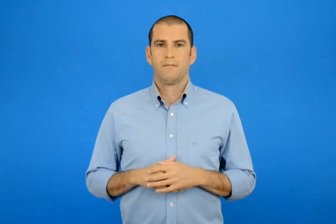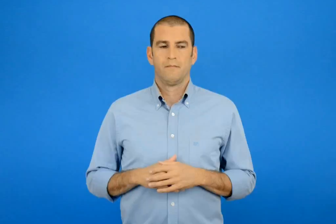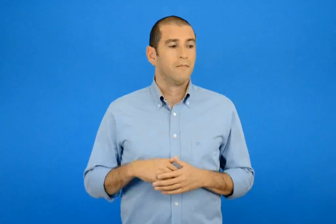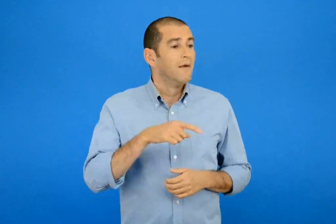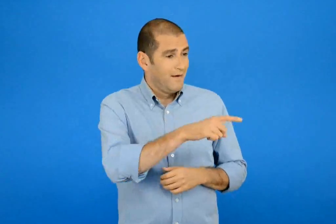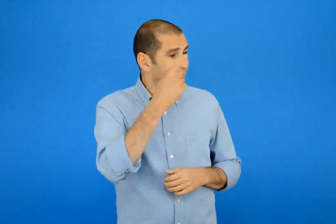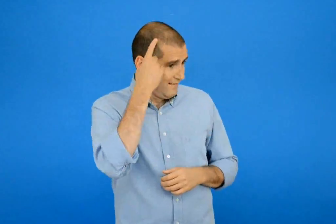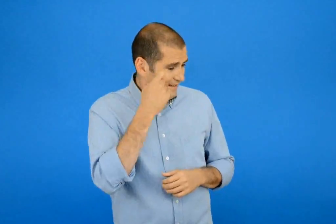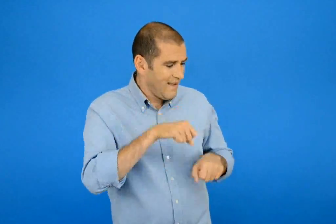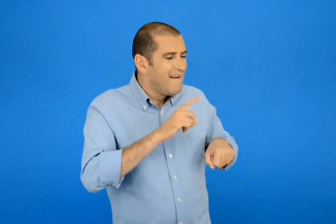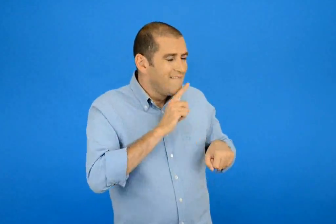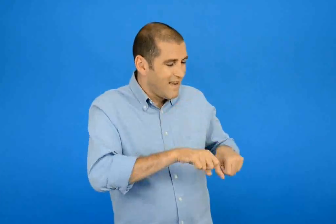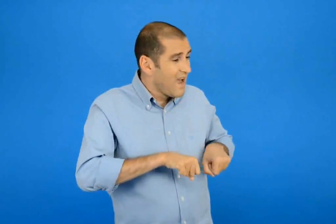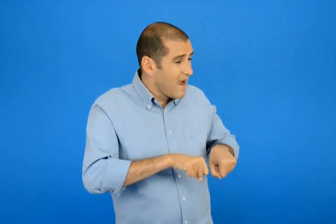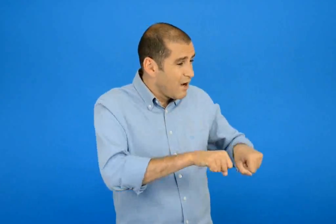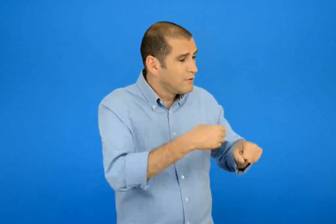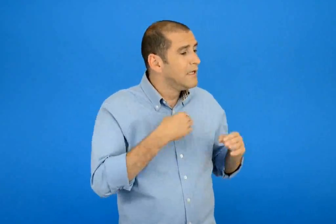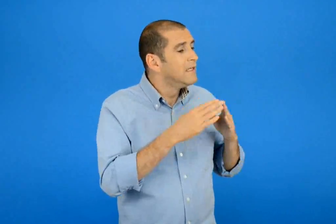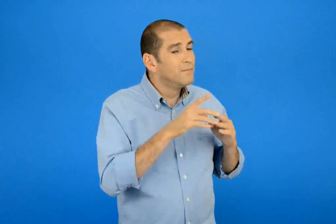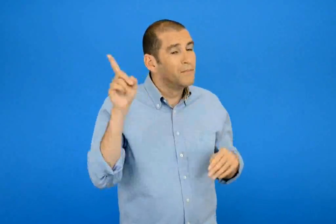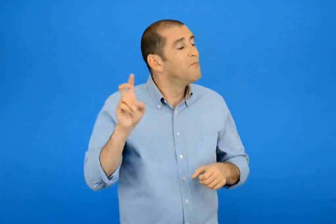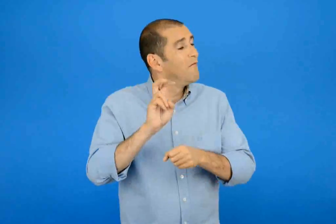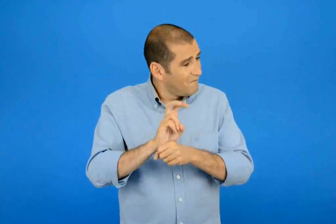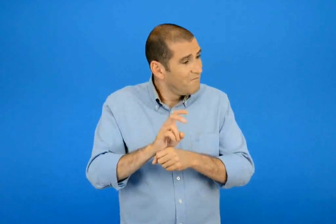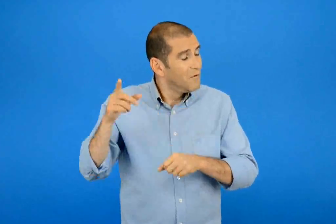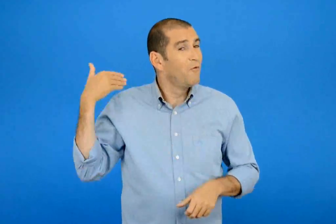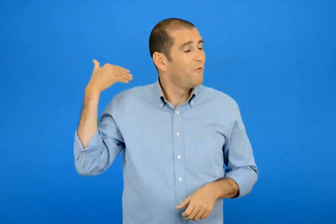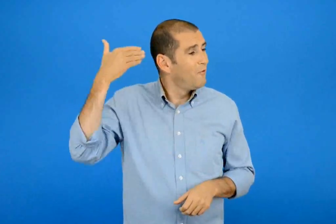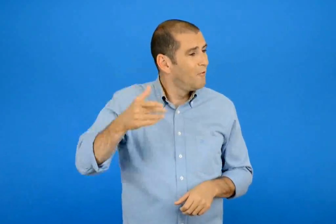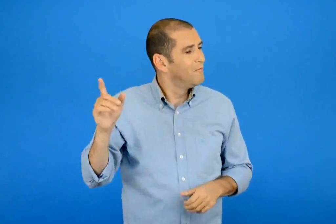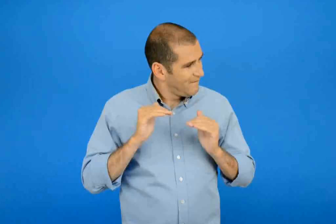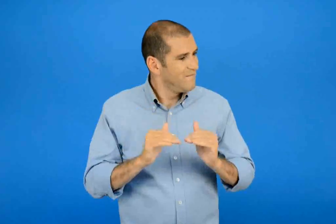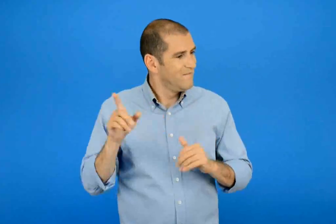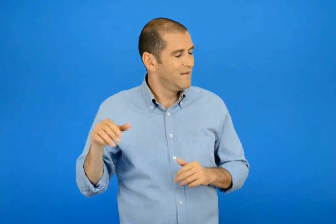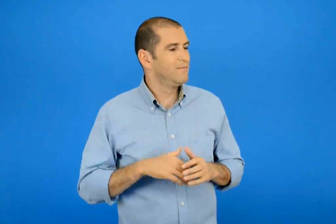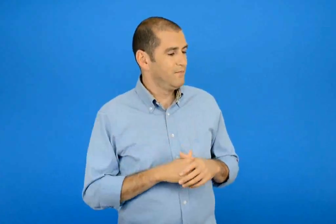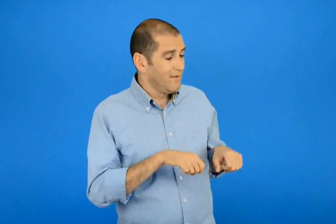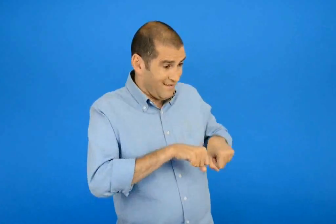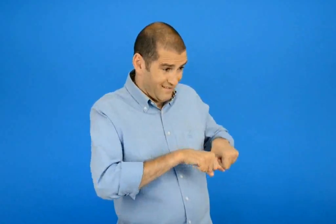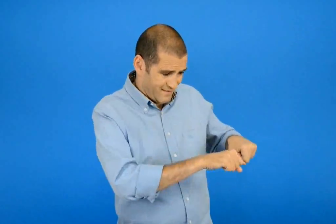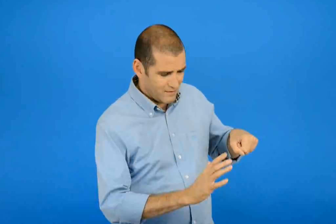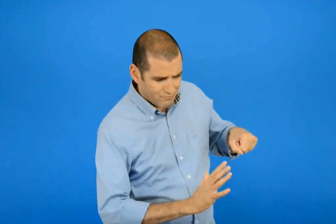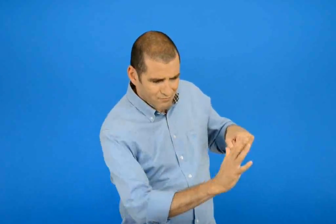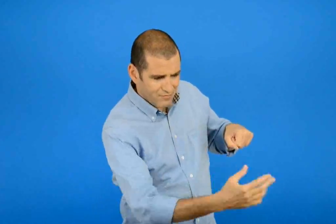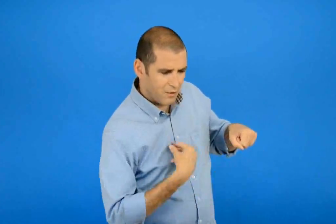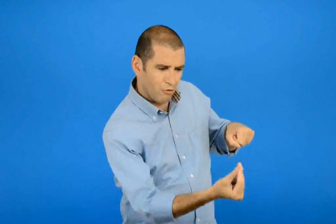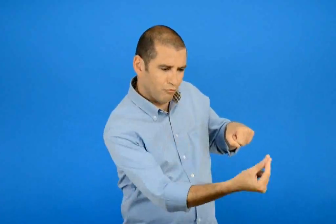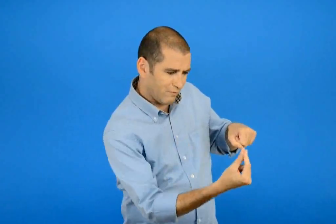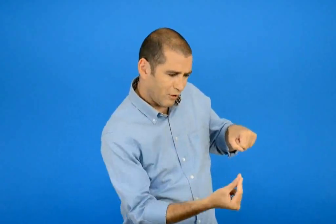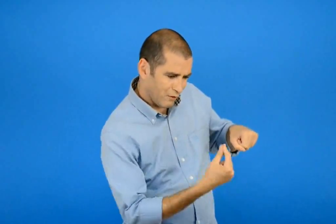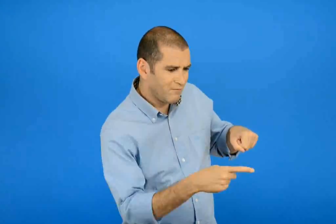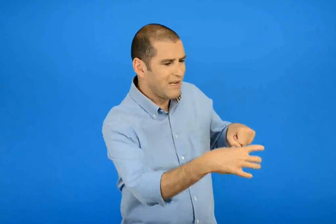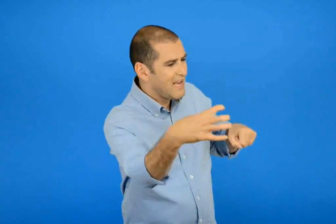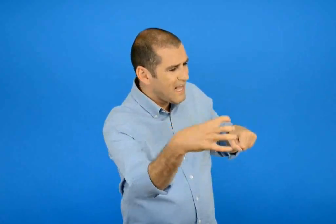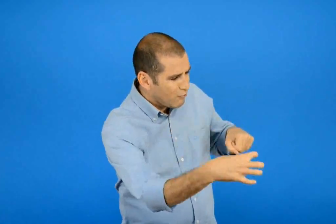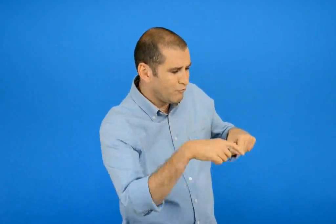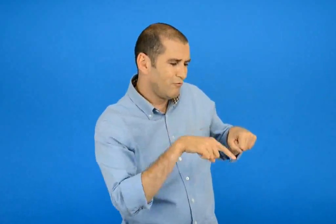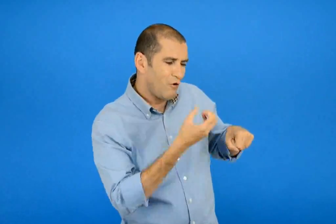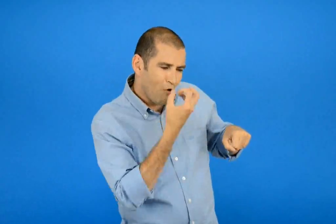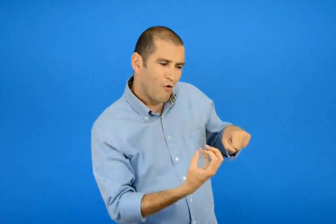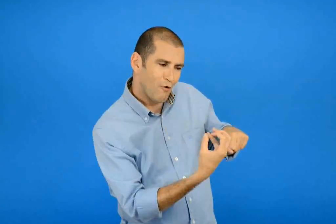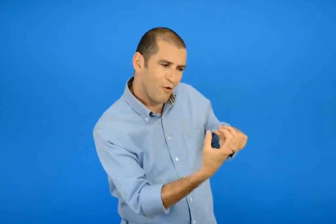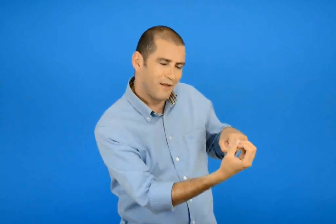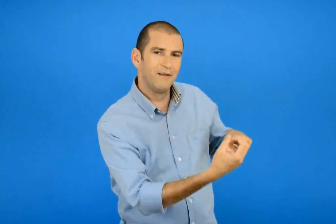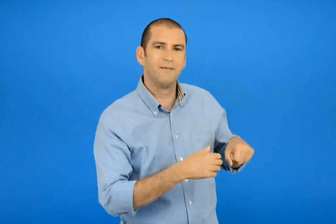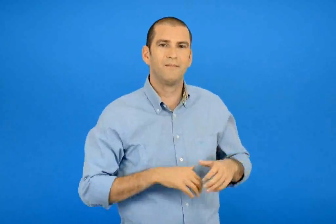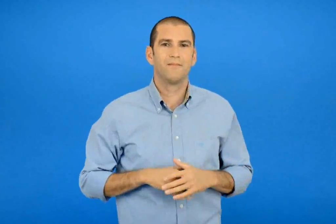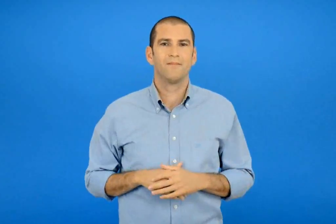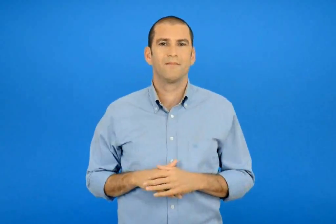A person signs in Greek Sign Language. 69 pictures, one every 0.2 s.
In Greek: ξέρετε το καροτσάκι αυτό το έχω ακόμη στο σπίτι μου το είχα ζωγραφίσει με ηλίους και λουλούδια
